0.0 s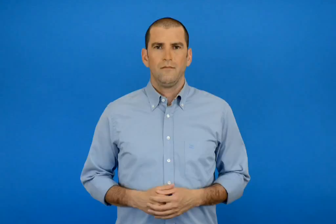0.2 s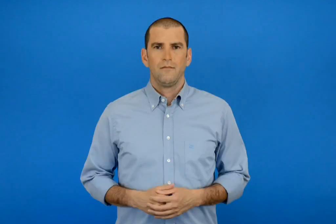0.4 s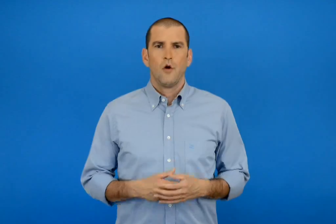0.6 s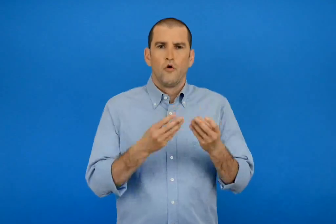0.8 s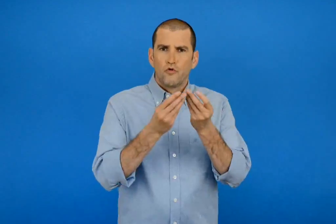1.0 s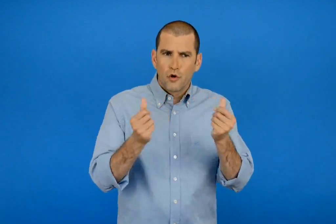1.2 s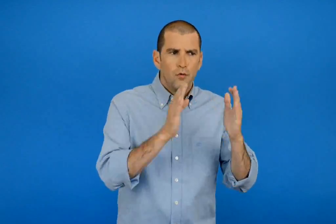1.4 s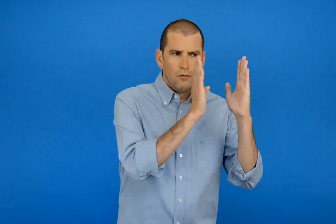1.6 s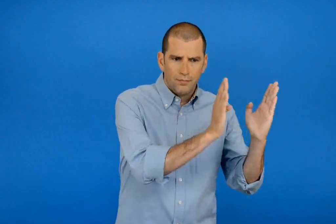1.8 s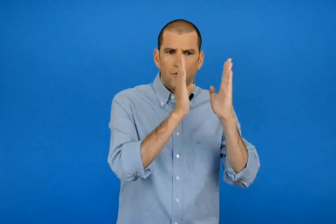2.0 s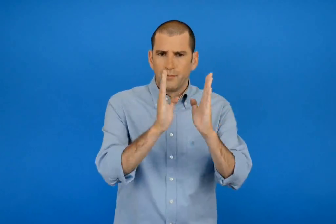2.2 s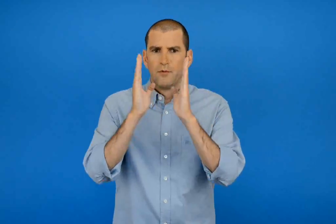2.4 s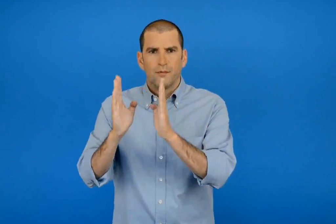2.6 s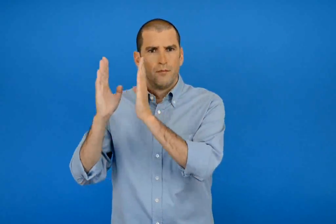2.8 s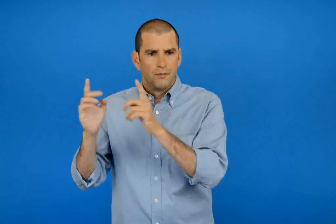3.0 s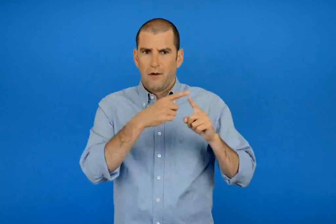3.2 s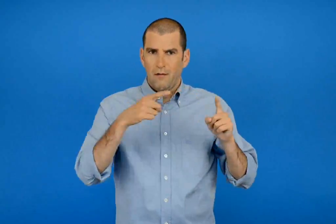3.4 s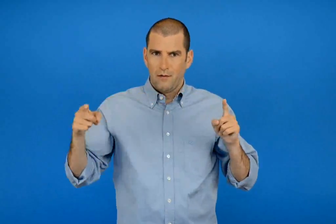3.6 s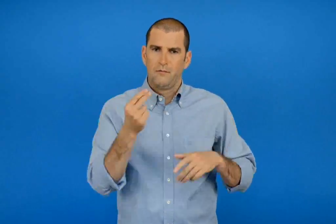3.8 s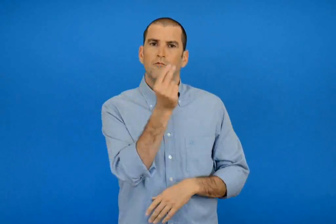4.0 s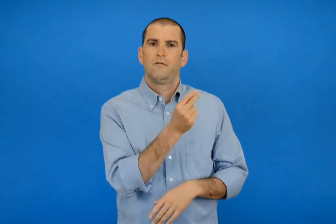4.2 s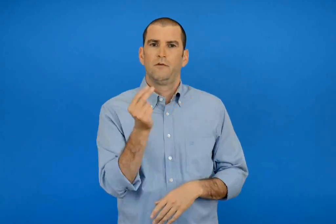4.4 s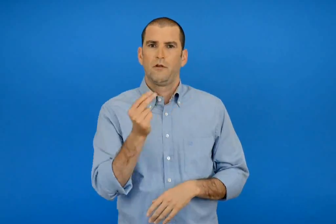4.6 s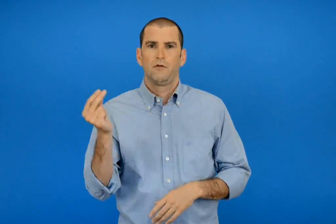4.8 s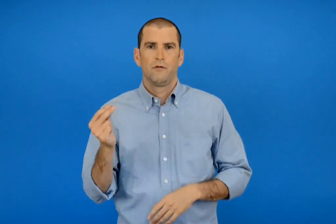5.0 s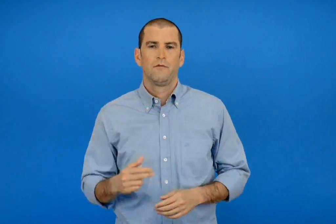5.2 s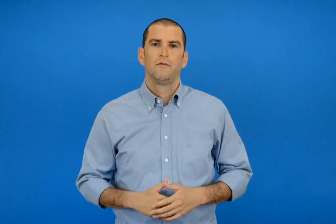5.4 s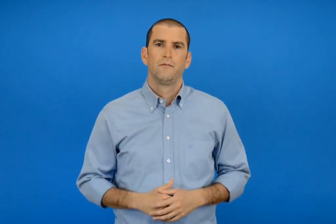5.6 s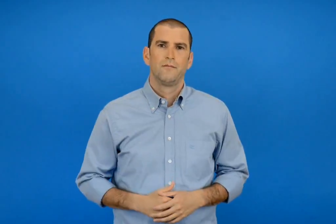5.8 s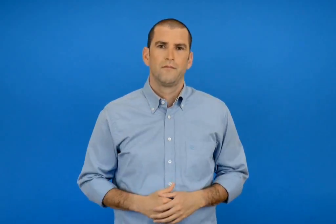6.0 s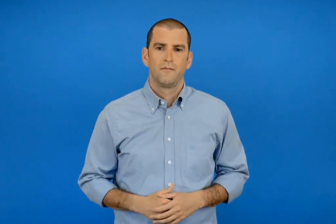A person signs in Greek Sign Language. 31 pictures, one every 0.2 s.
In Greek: ζωγραφίζω τον κάθε τρόπο χωριστά
